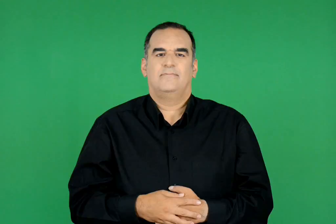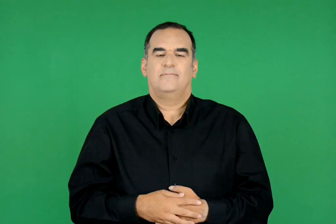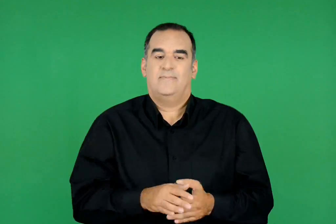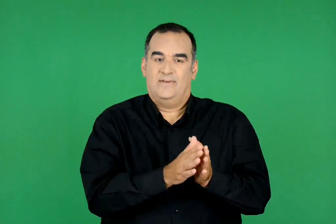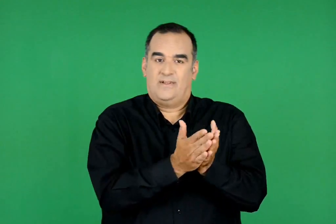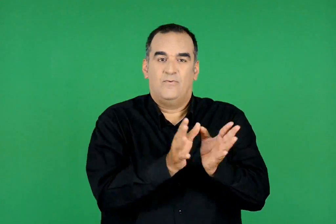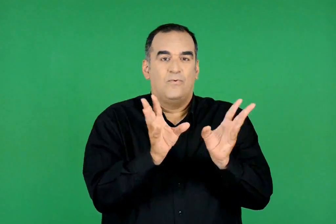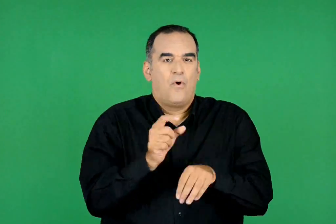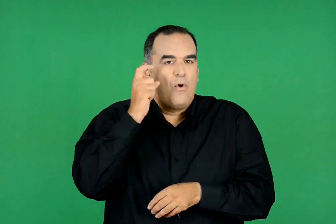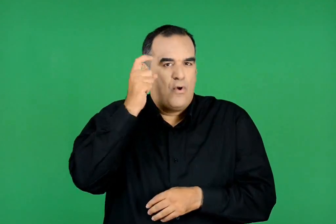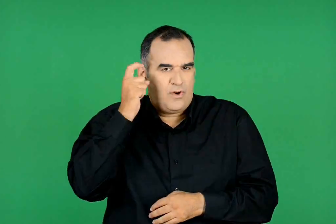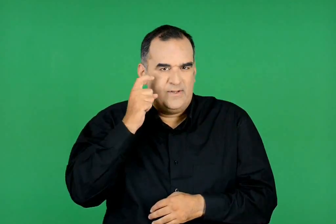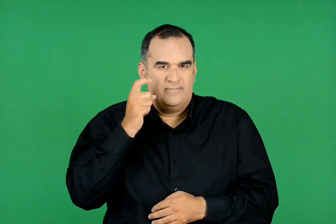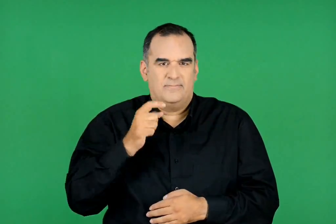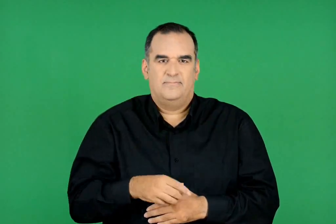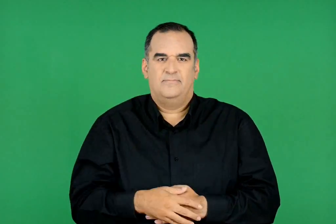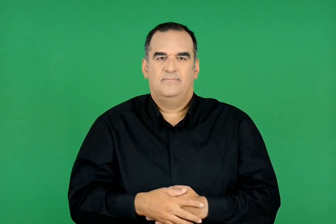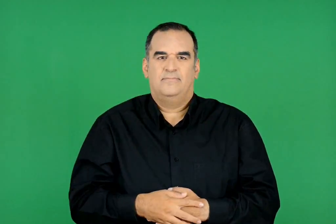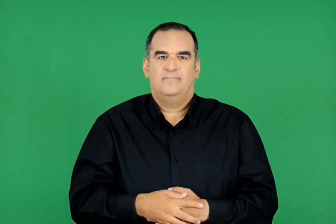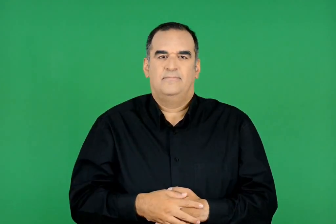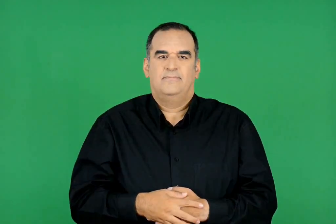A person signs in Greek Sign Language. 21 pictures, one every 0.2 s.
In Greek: τετράδιο ορθογραφίας
